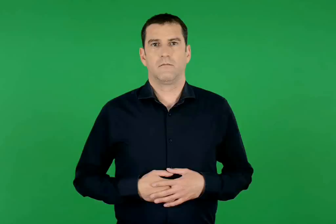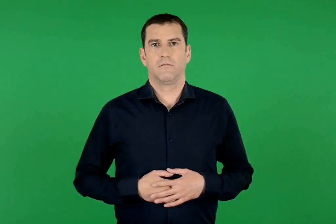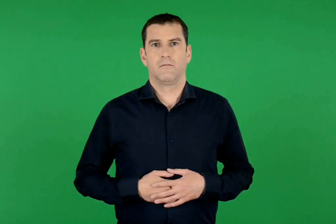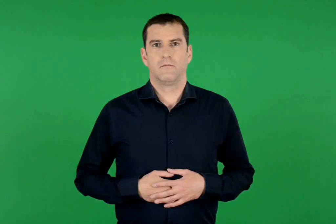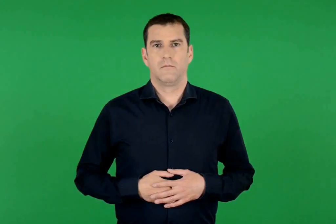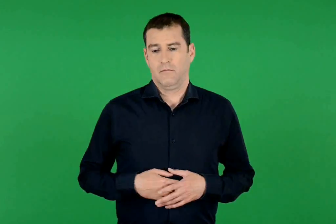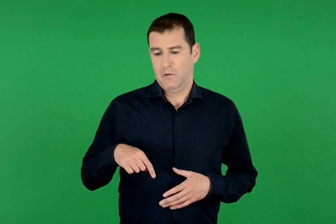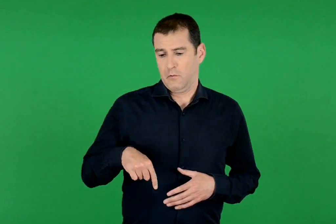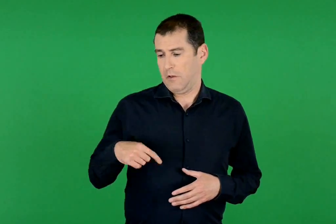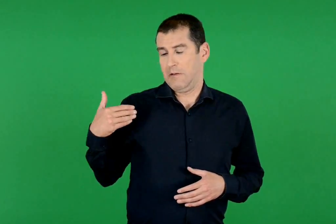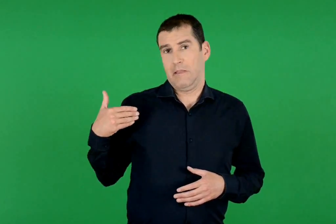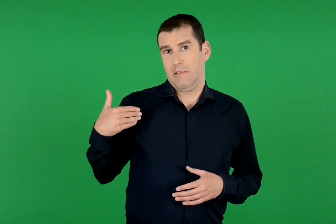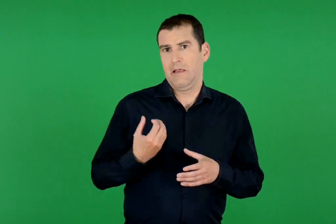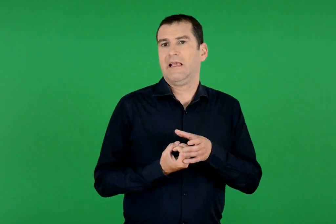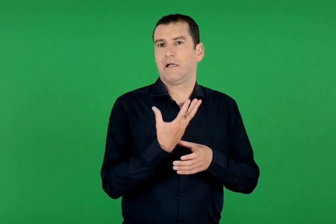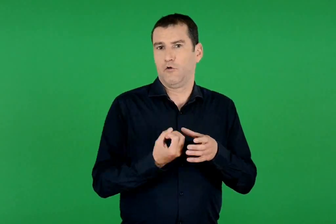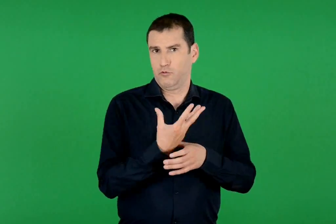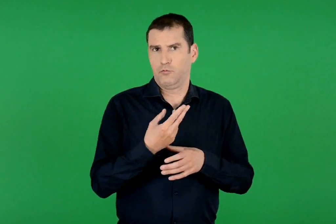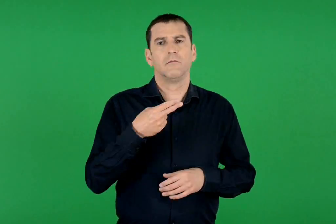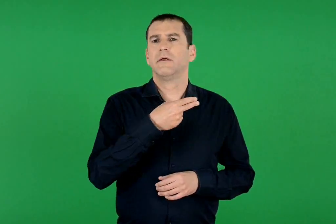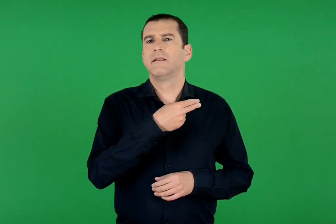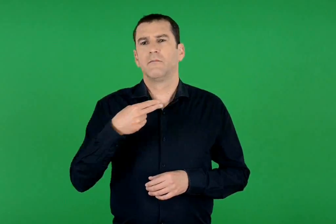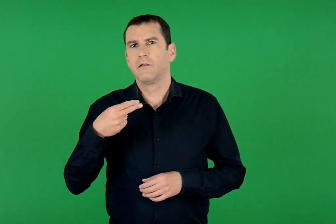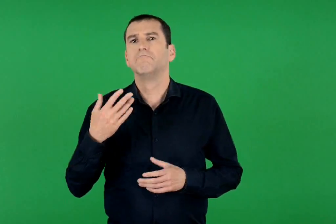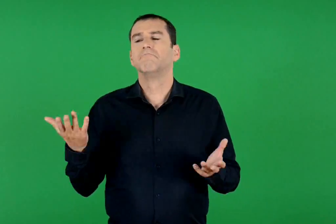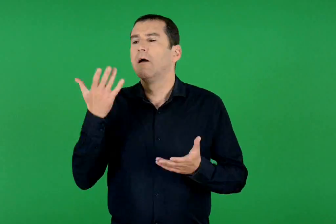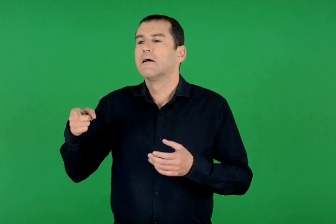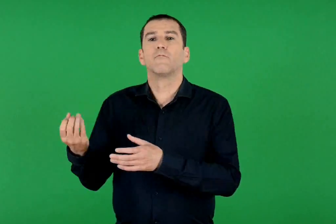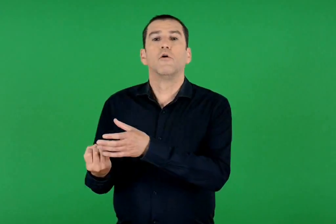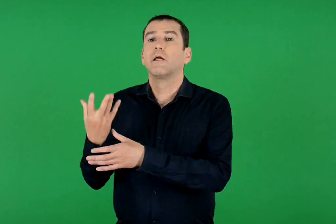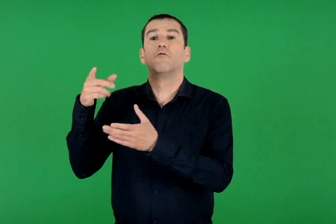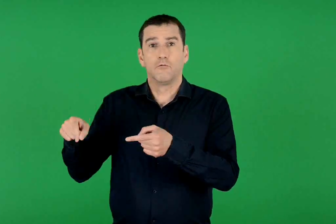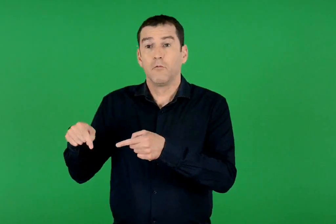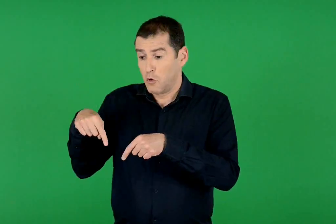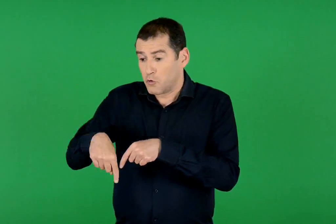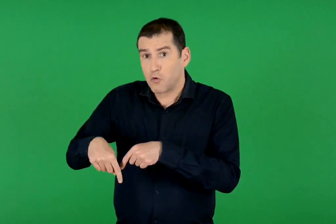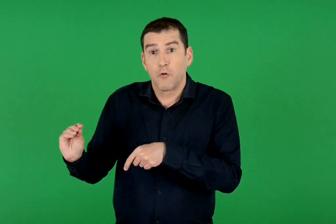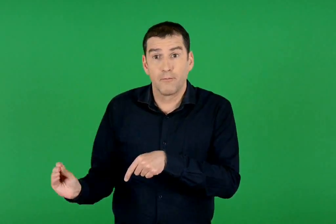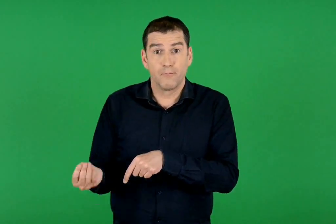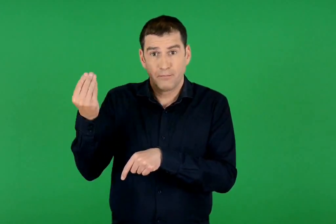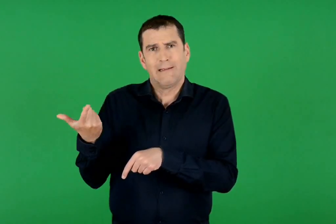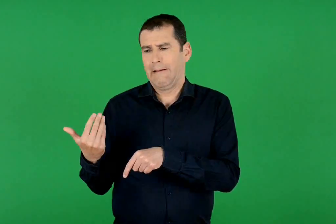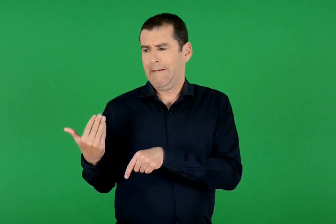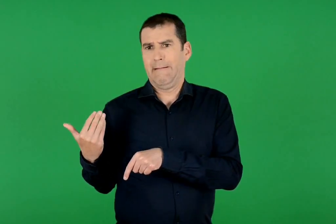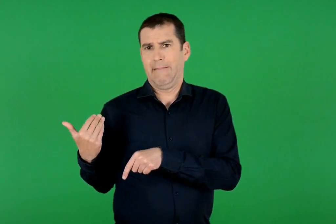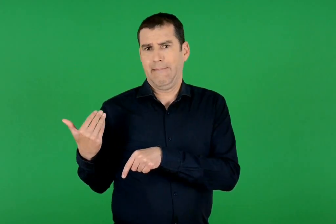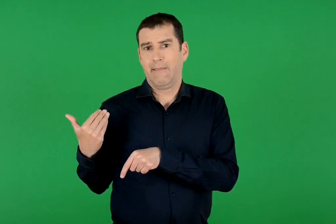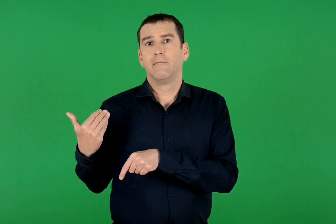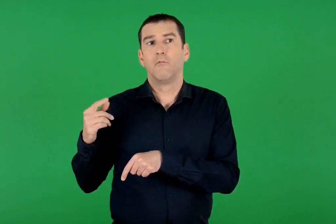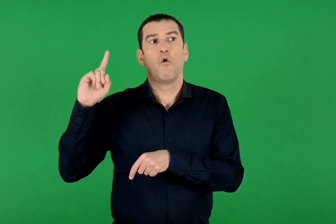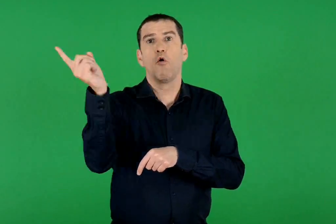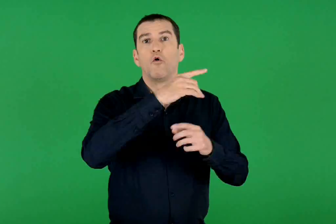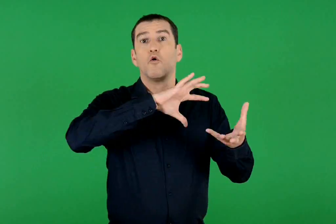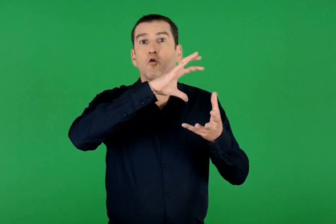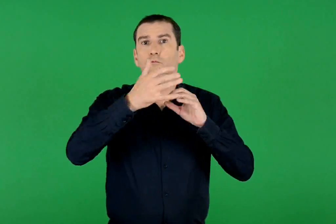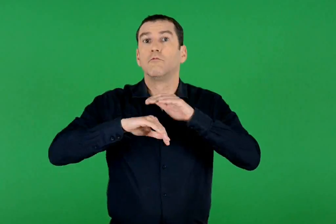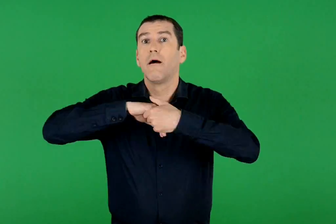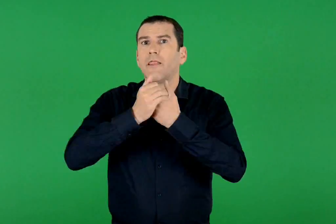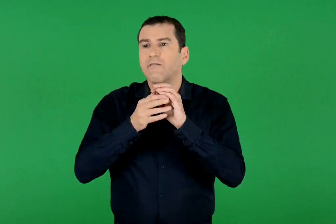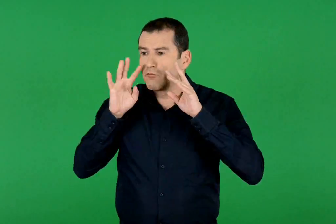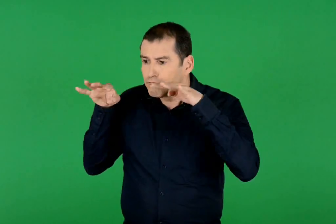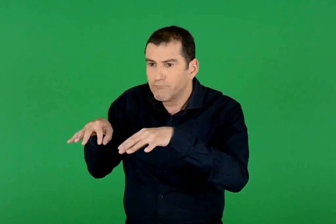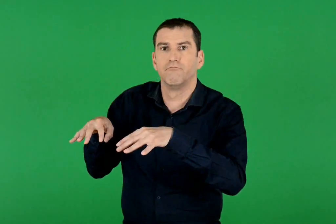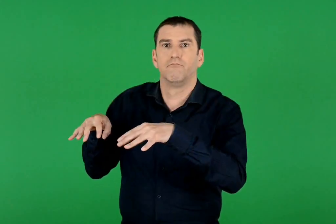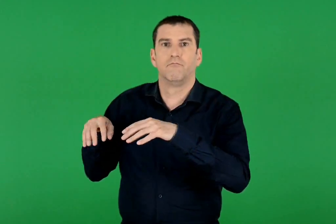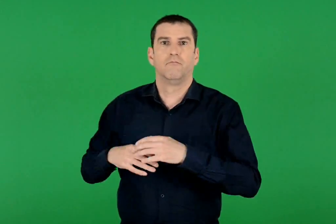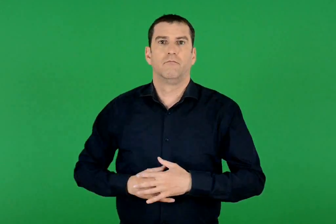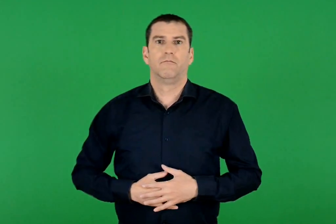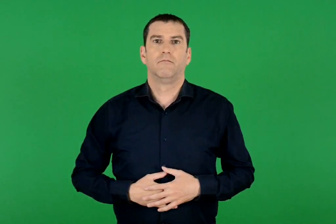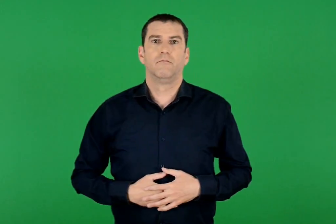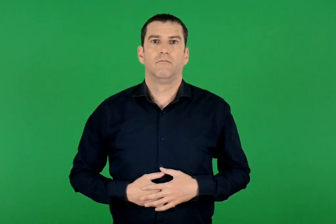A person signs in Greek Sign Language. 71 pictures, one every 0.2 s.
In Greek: επίκαιρο γεγονός: κάποιο γεγονός που συμβαίνει τώρα ή έγινε τον τελευταίο καιρό και συγκεντρώνει το ενδιαφέρον του κόσμου
